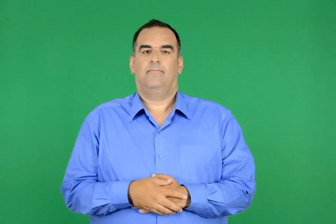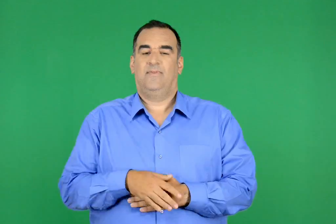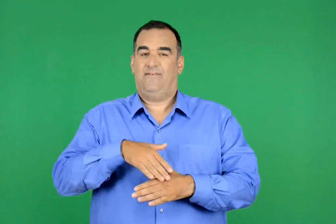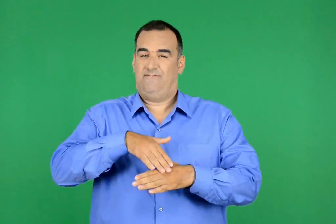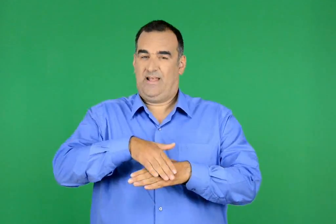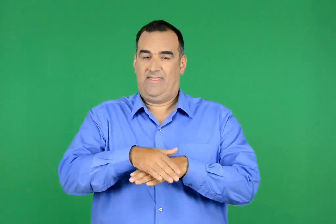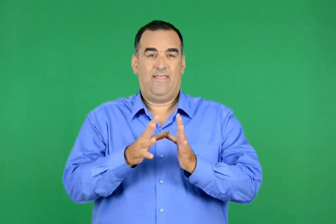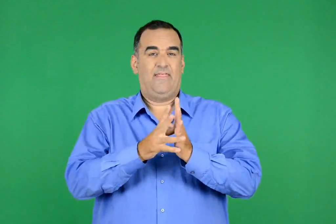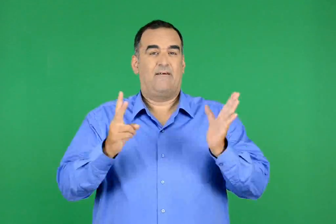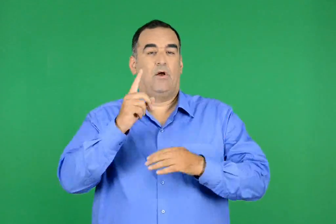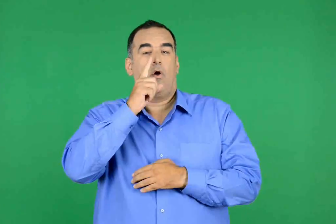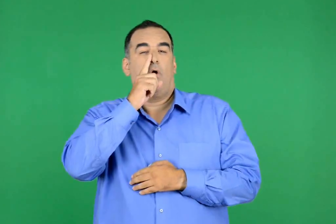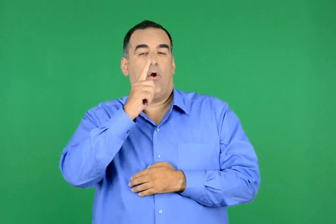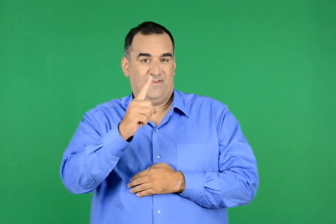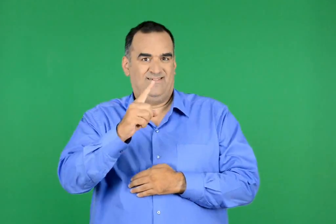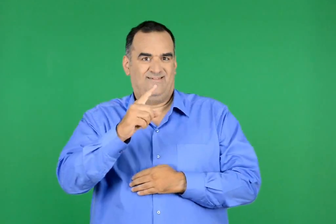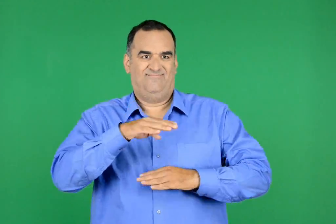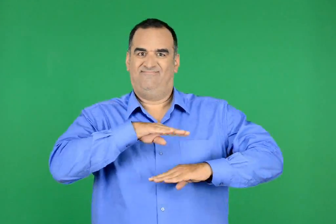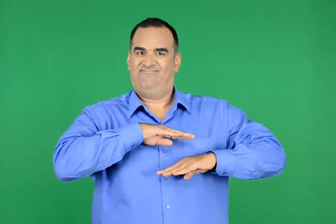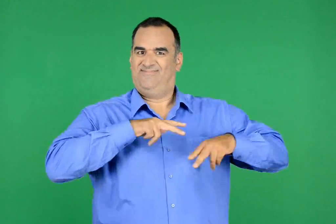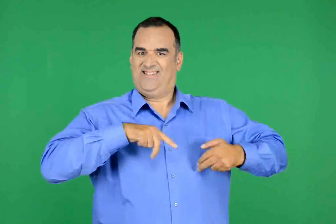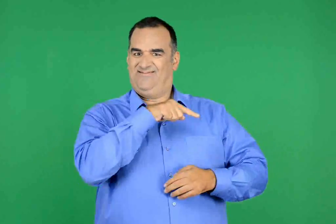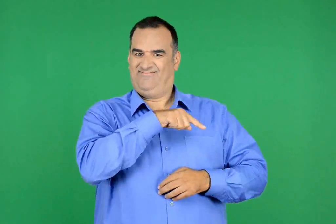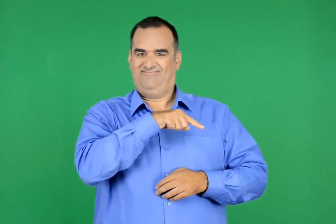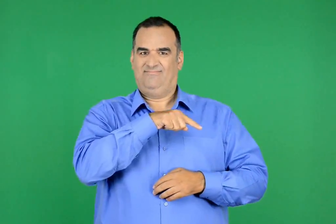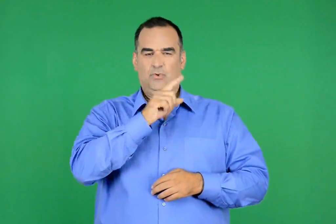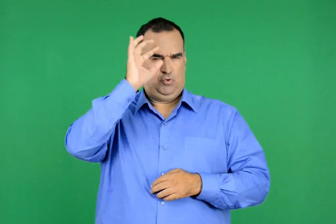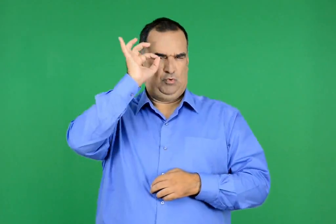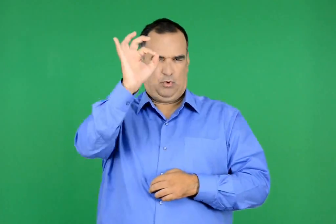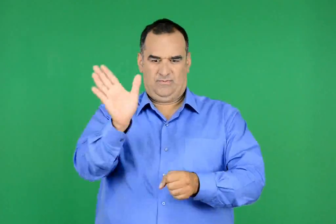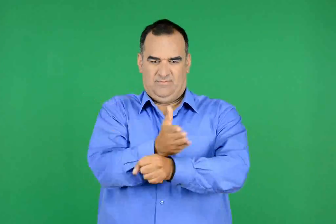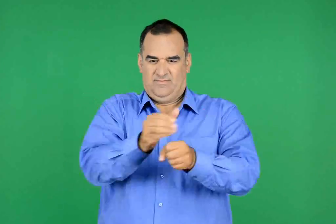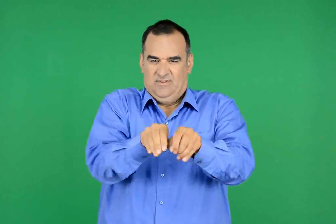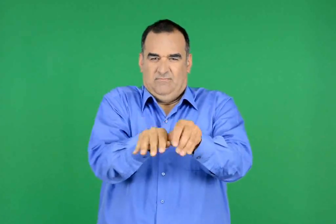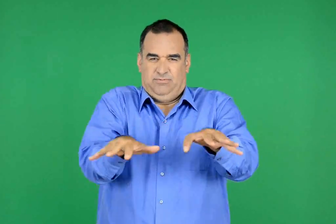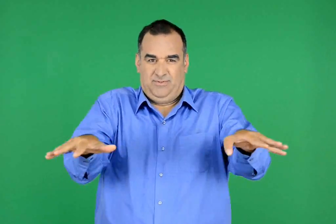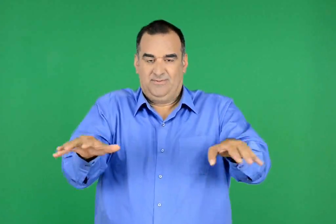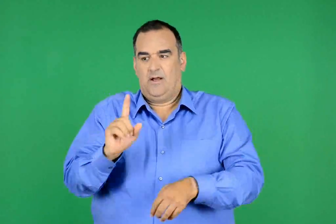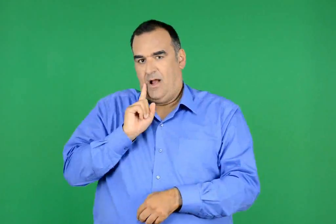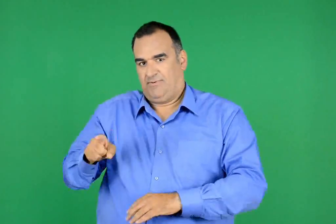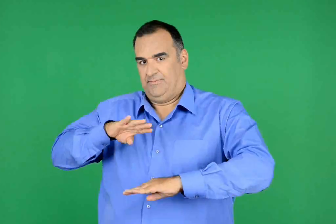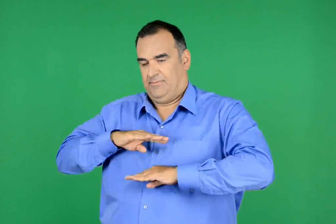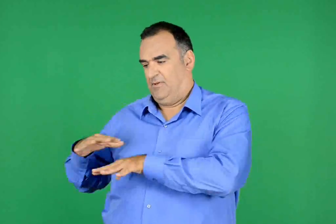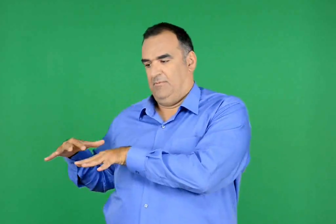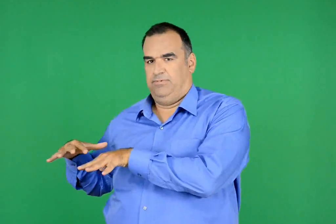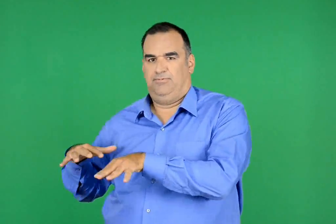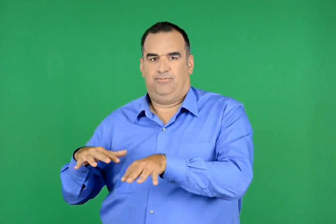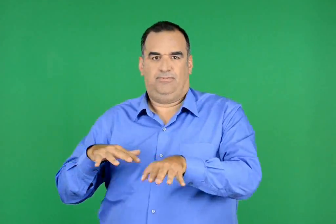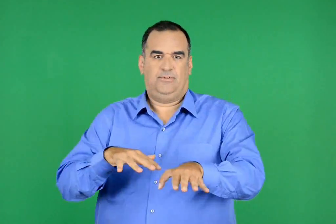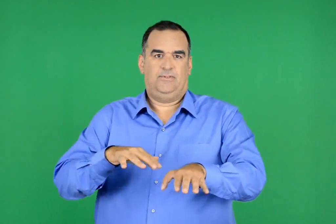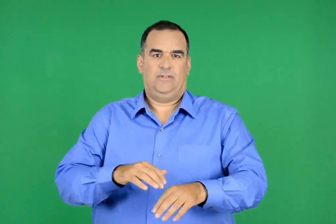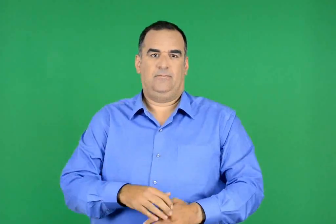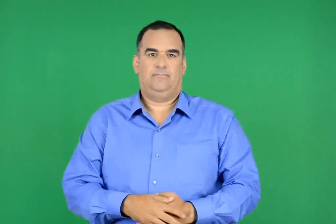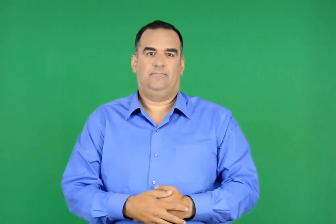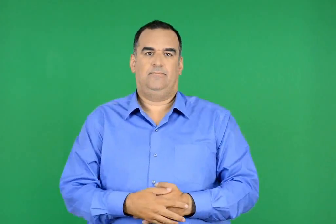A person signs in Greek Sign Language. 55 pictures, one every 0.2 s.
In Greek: το βράδυ της 17ης νοεμβρίου η στρατιωτική κυβέρνηση , για να τους διαλύσει , διέταξε τον στρατό να εισβάλει στο πολυτεχνείο
